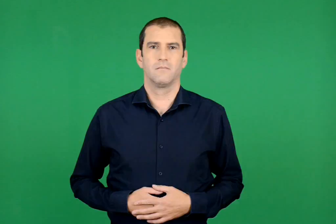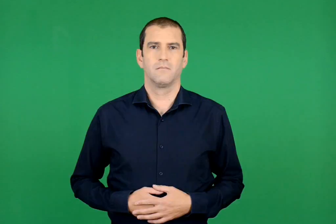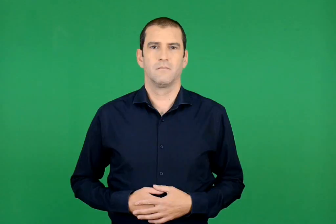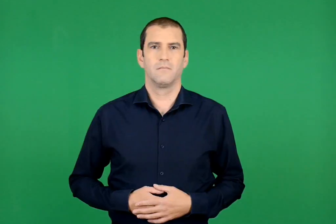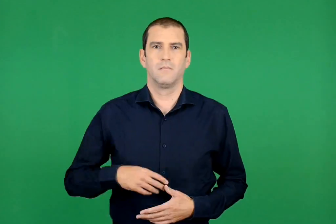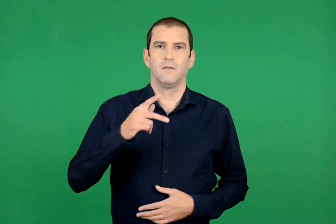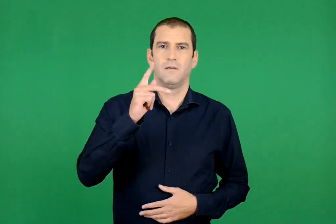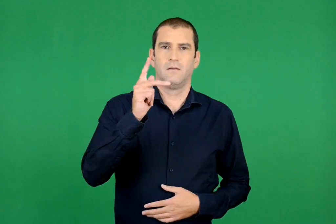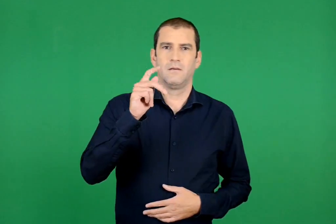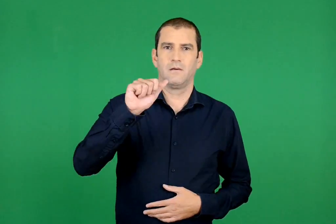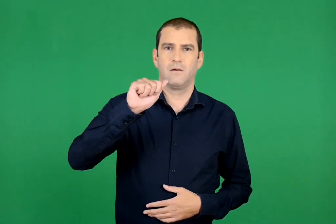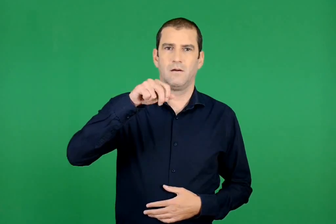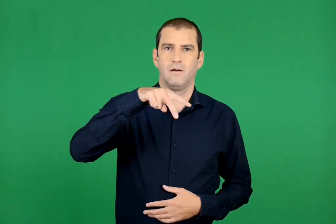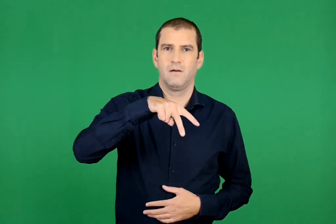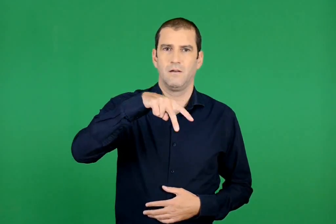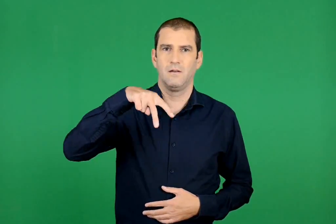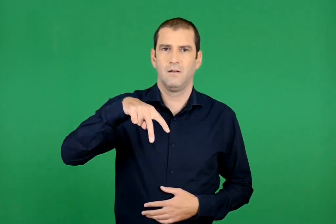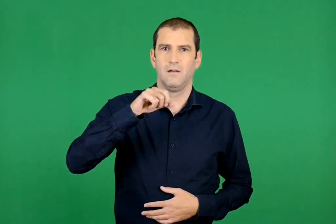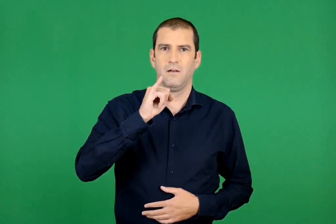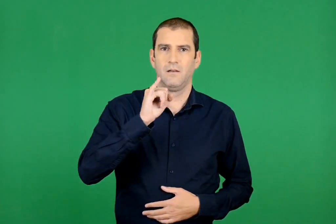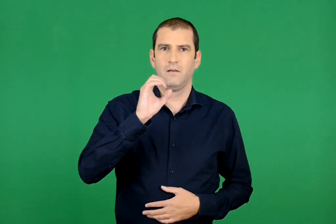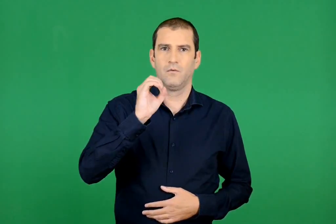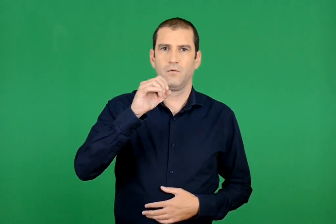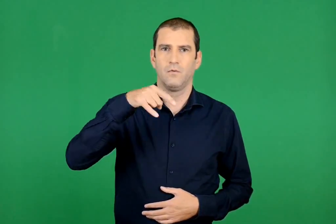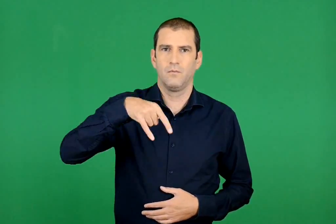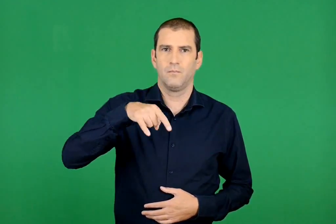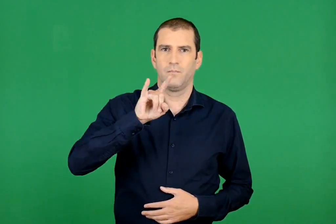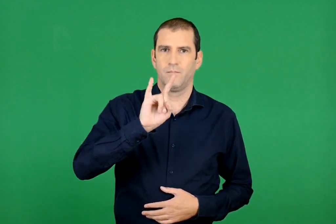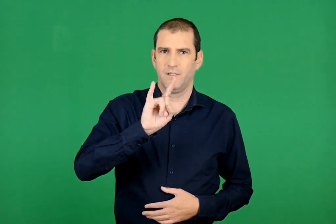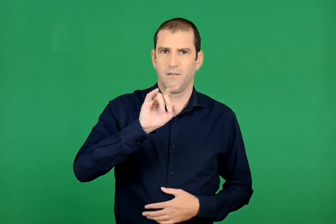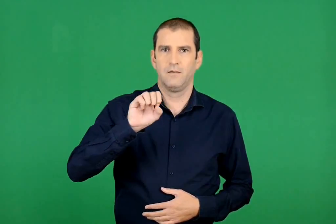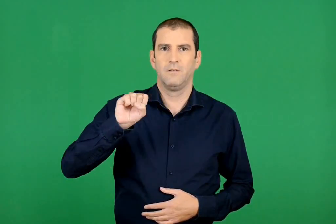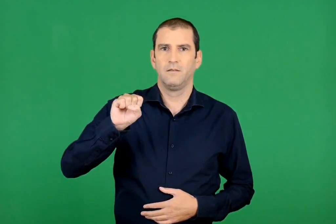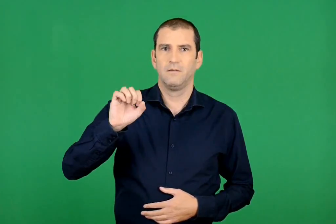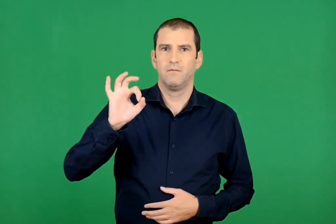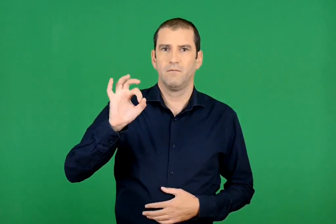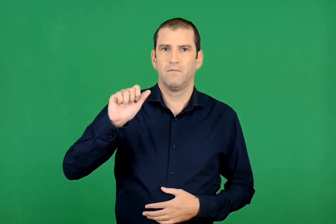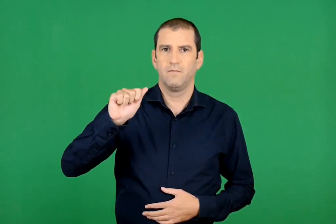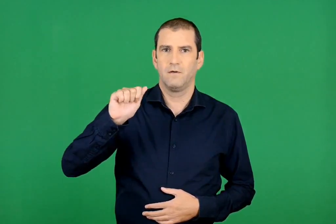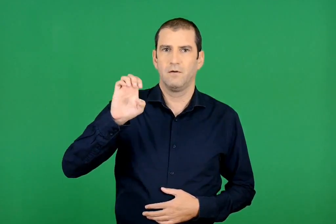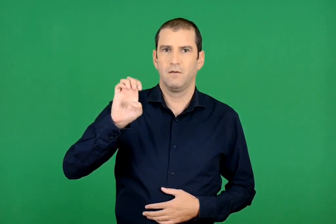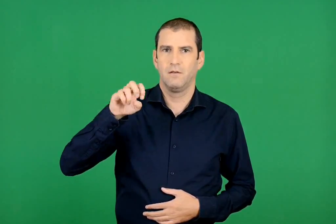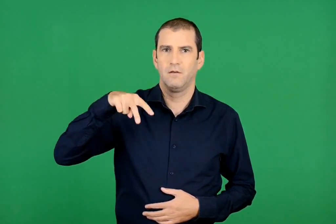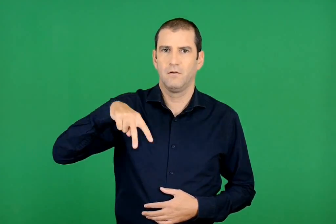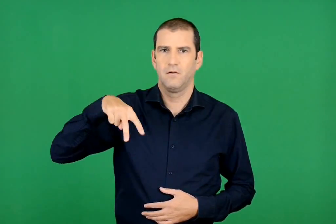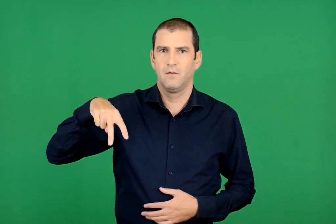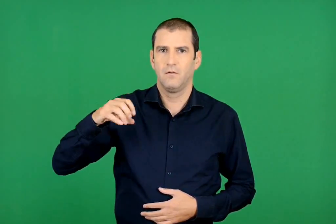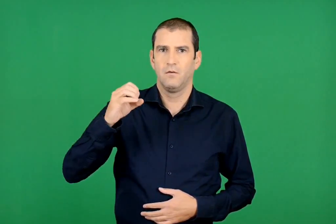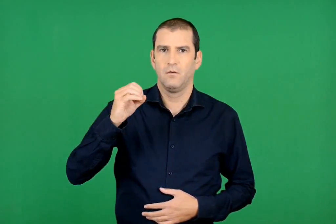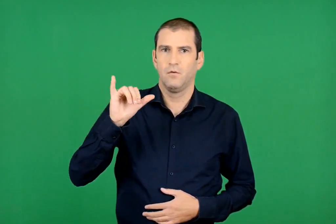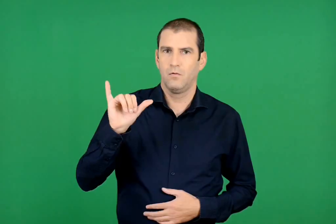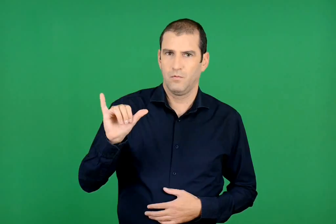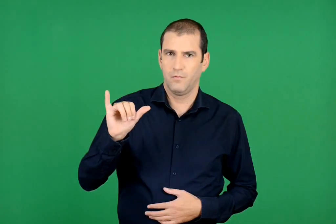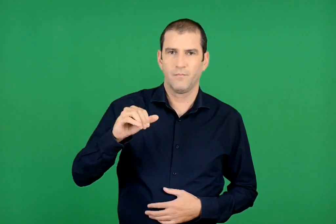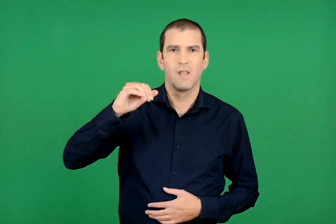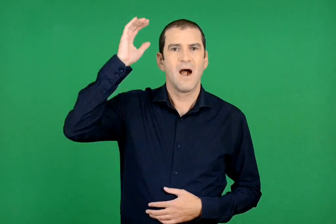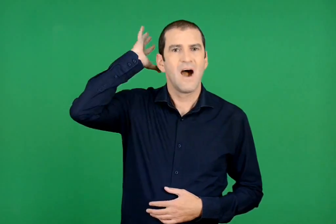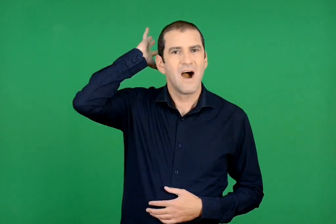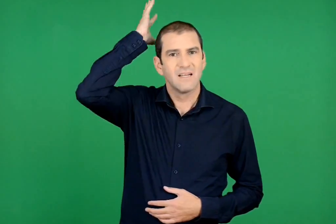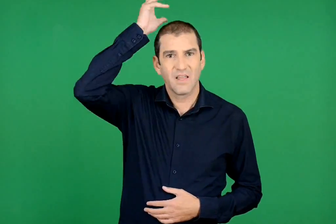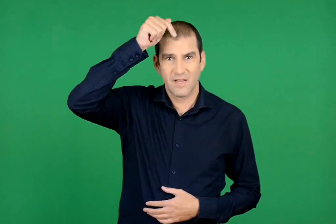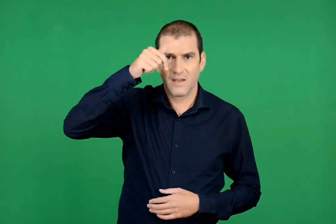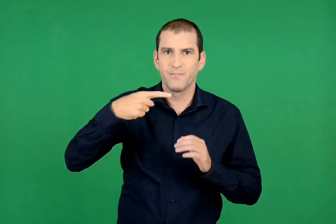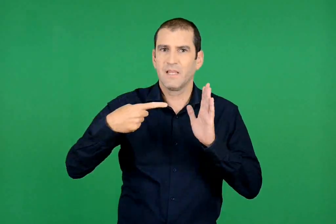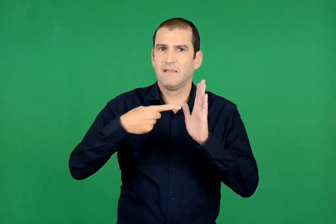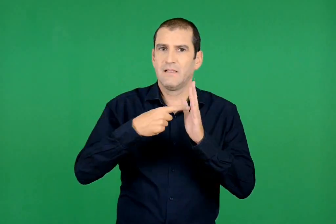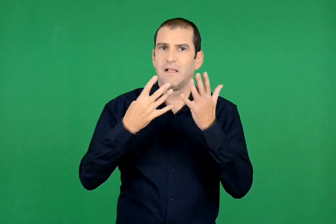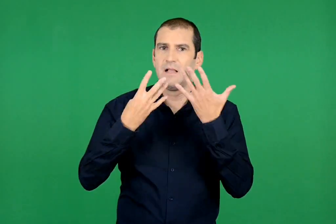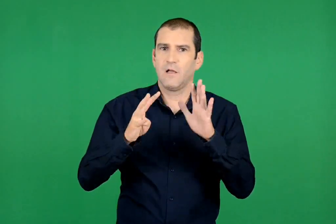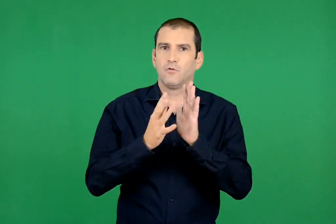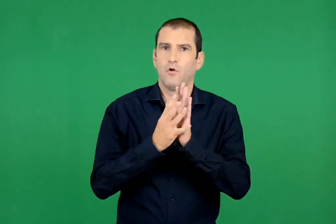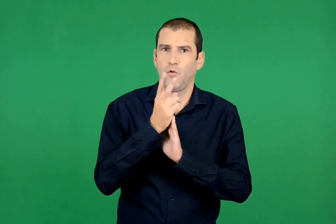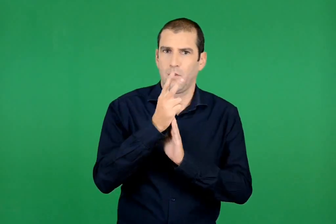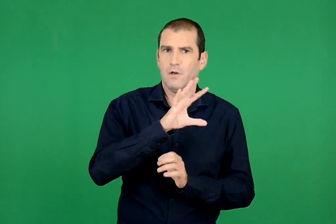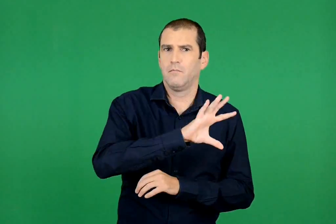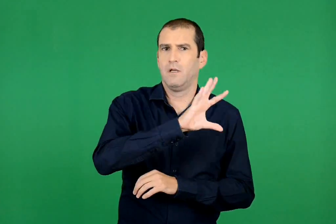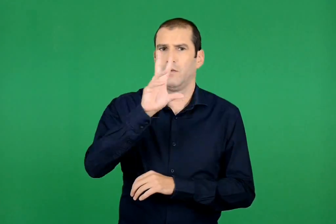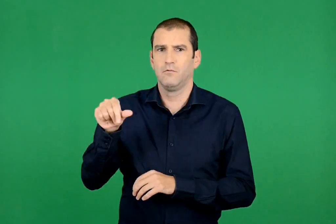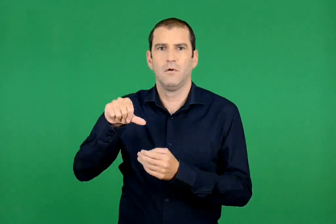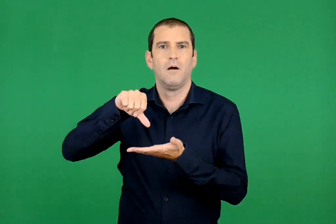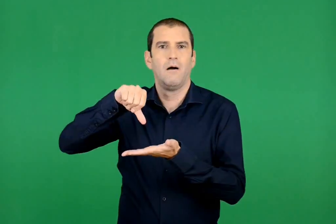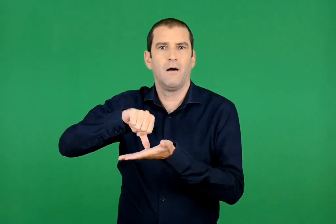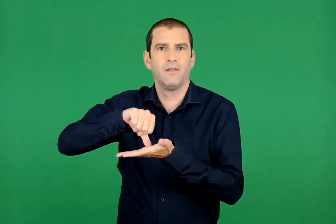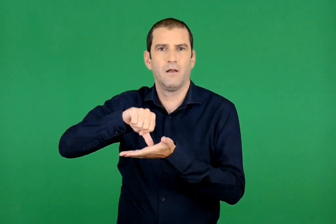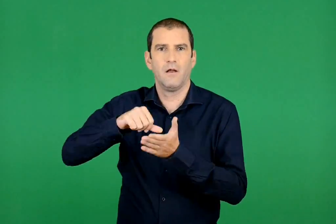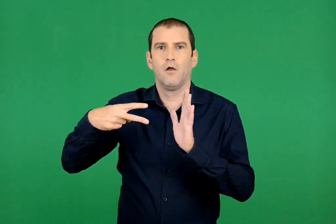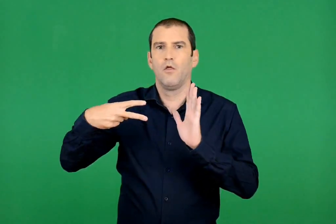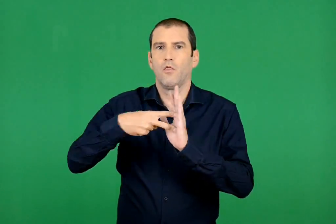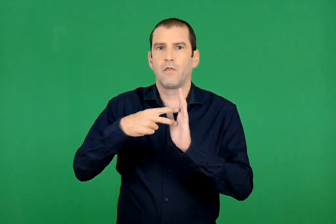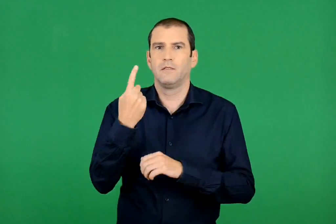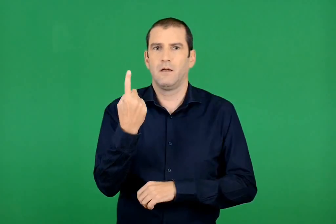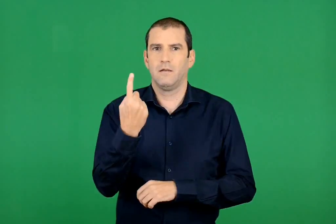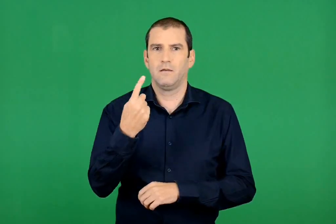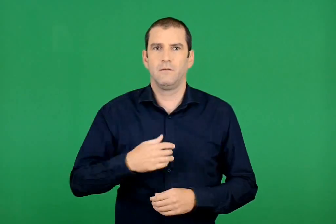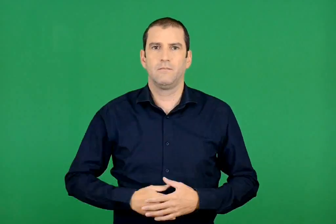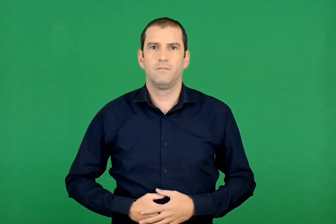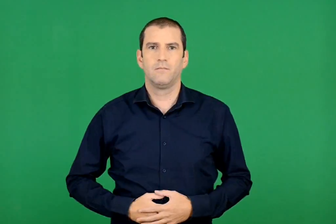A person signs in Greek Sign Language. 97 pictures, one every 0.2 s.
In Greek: καλλιόπη σφαέλλου αλεξάνδρεια 1912 αθήνα 2001
